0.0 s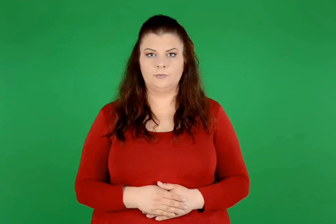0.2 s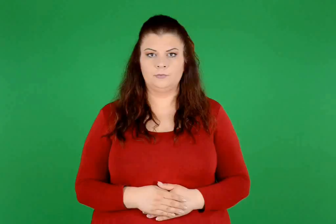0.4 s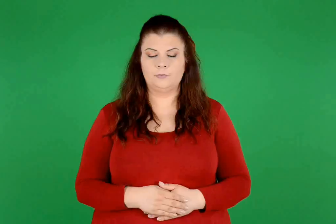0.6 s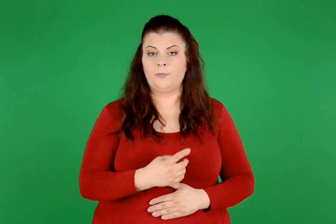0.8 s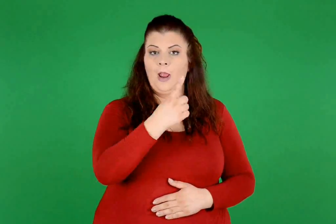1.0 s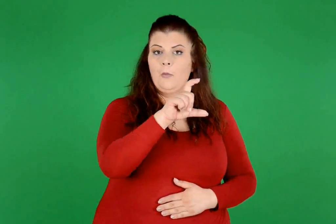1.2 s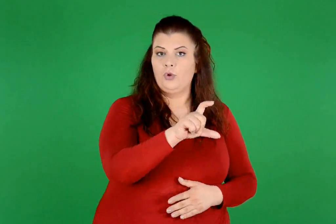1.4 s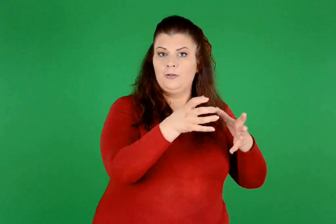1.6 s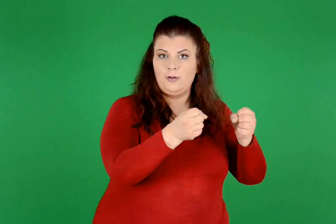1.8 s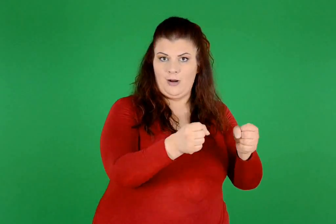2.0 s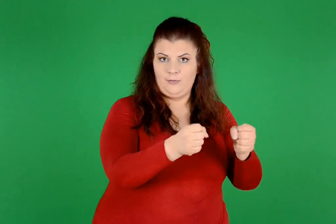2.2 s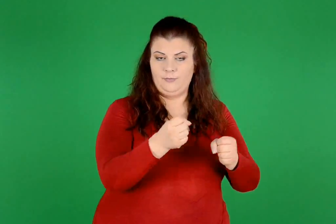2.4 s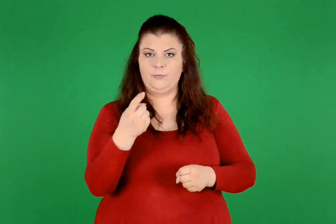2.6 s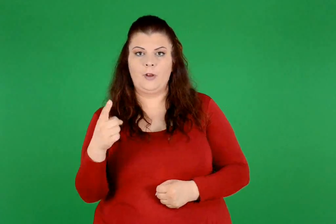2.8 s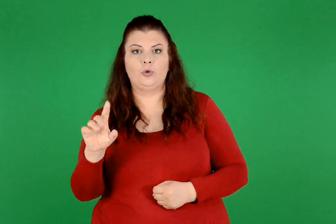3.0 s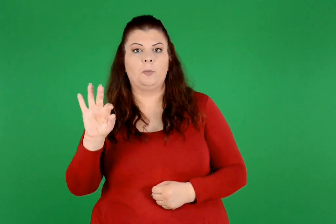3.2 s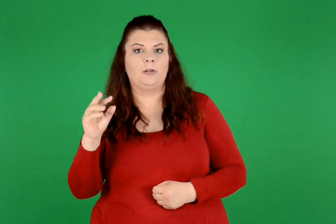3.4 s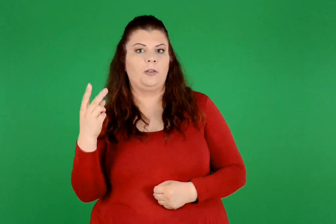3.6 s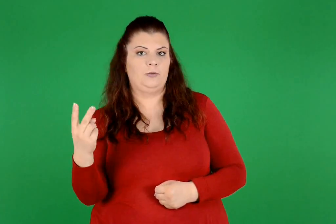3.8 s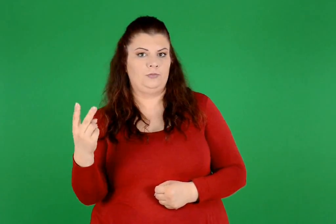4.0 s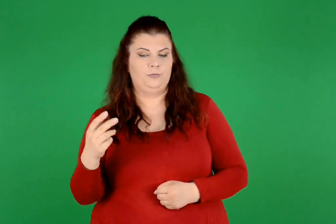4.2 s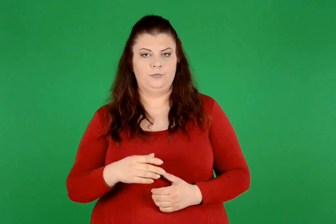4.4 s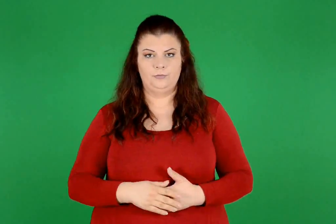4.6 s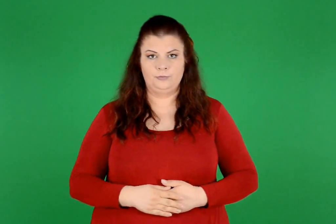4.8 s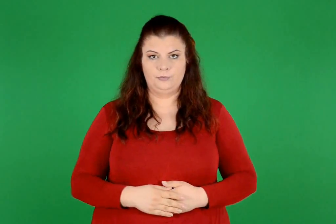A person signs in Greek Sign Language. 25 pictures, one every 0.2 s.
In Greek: 1 ποτήρι γάλα 152 θερμίδες
